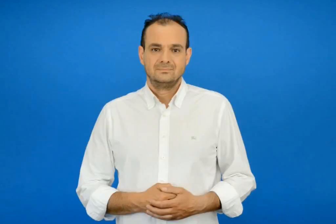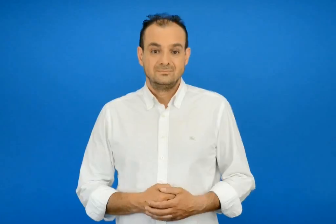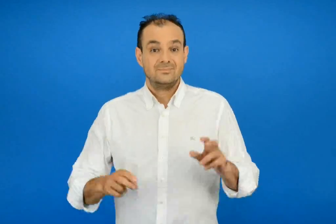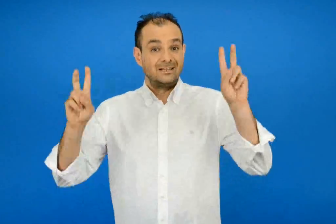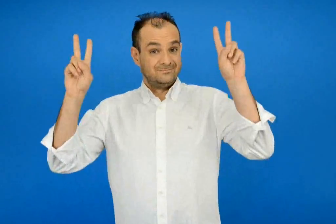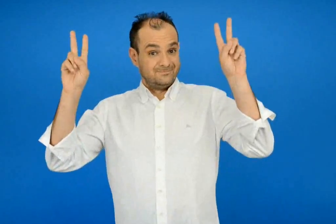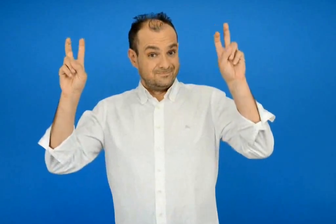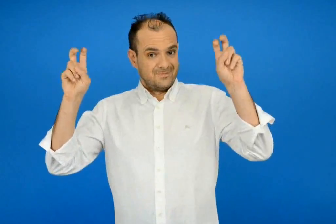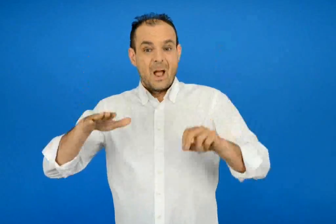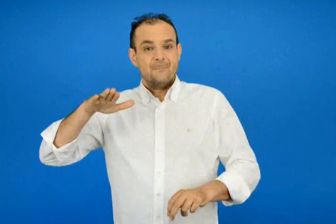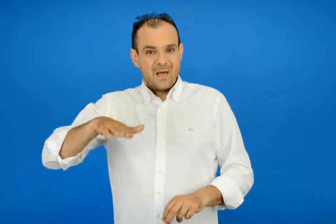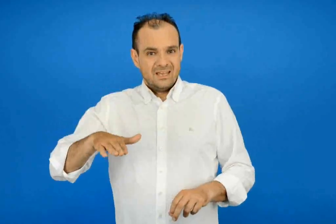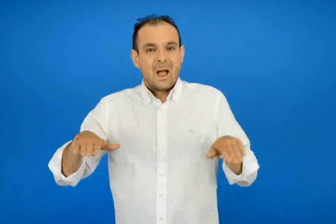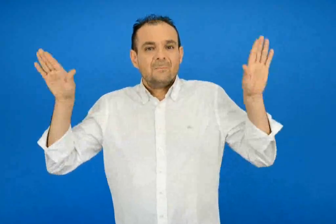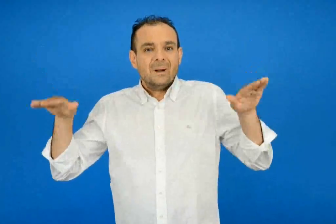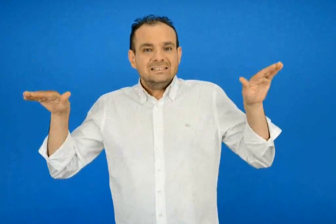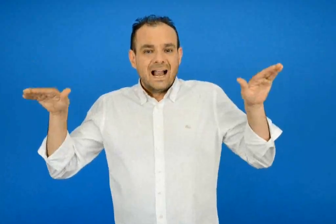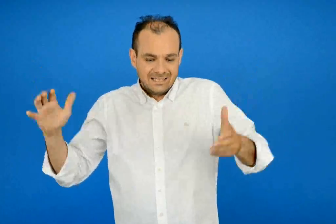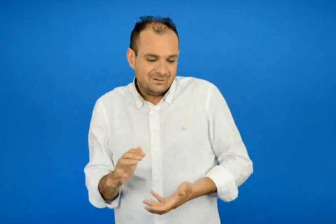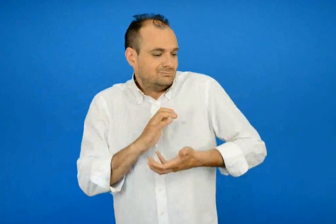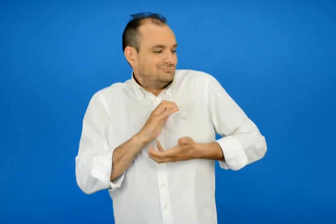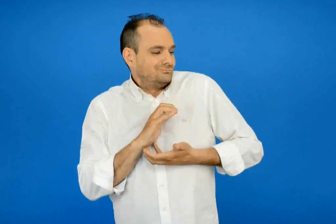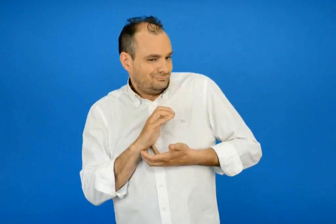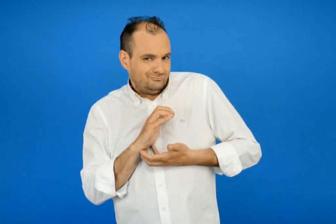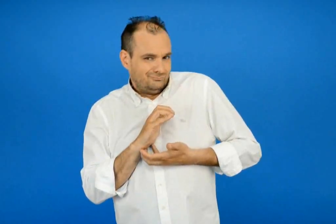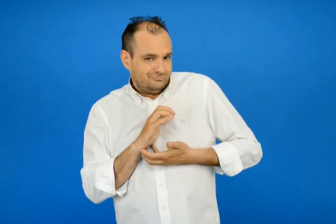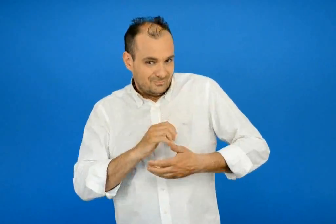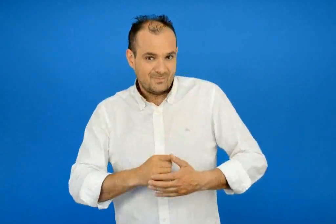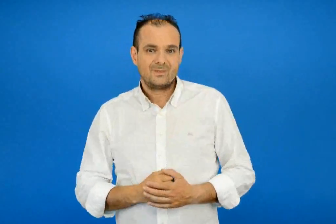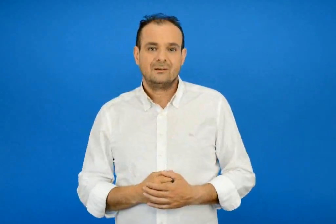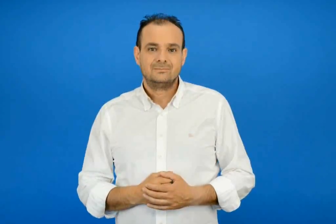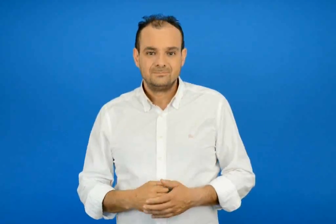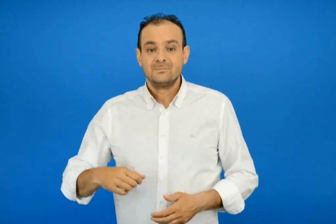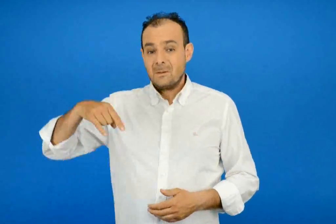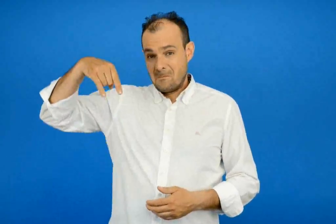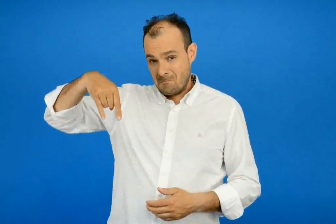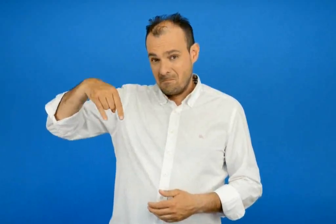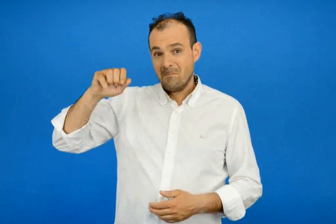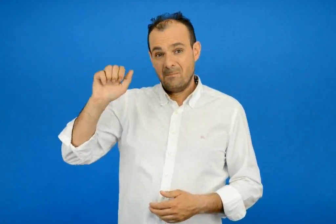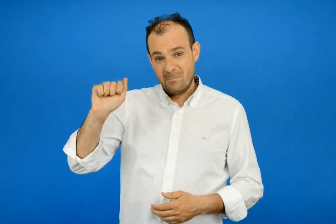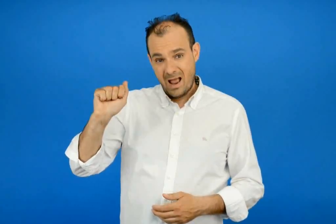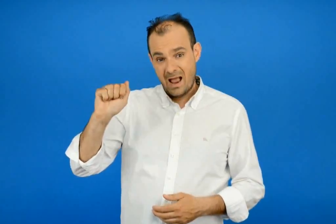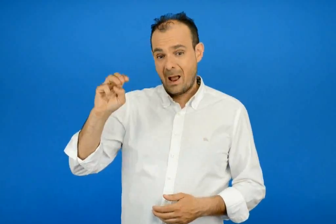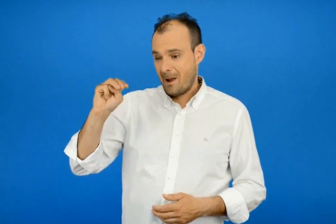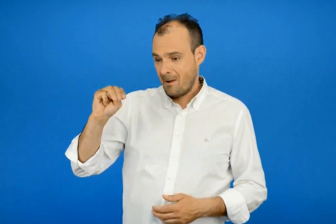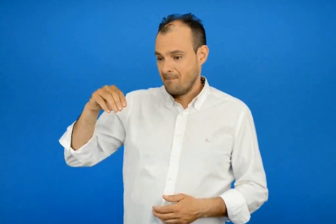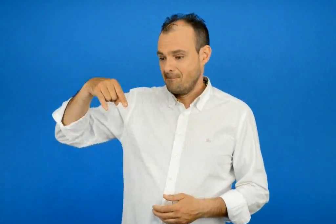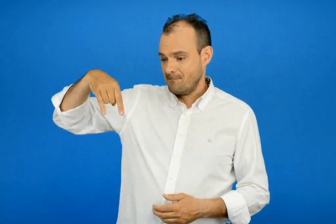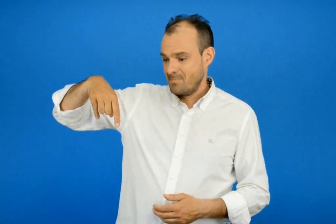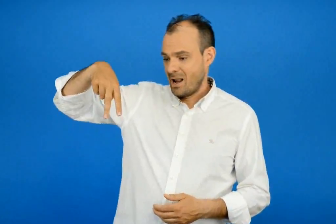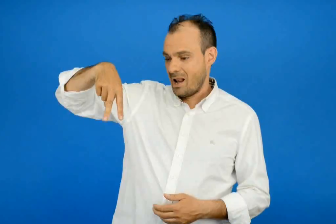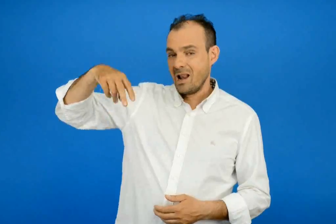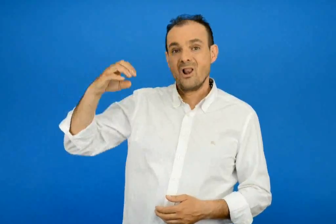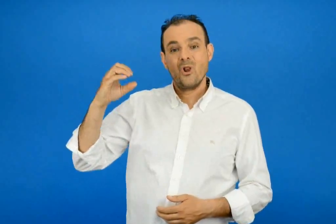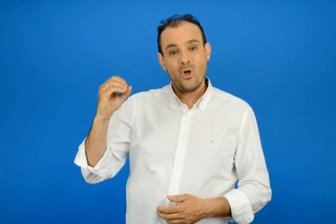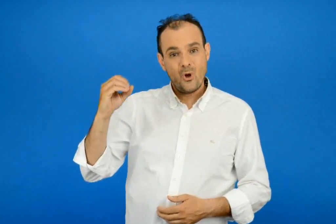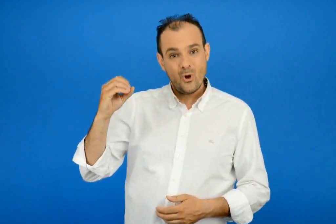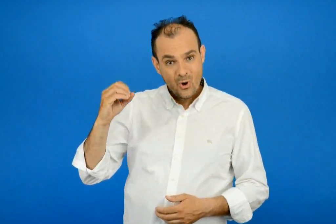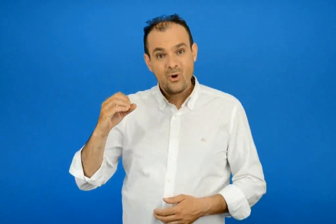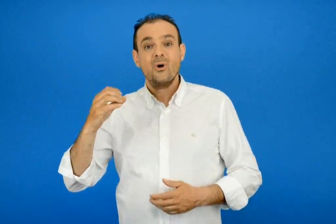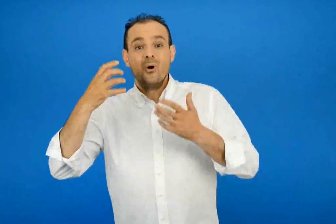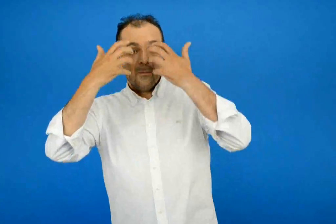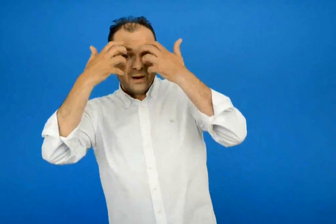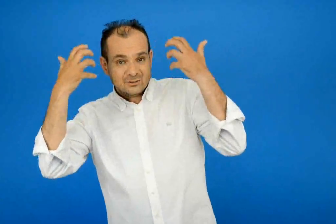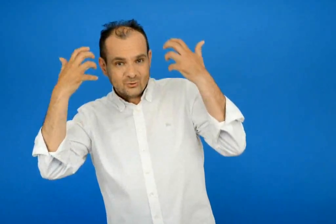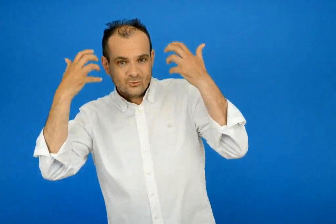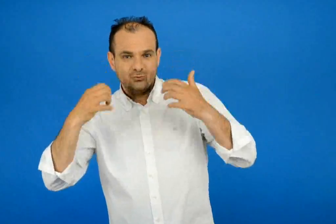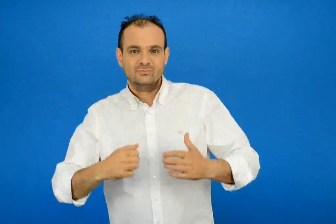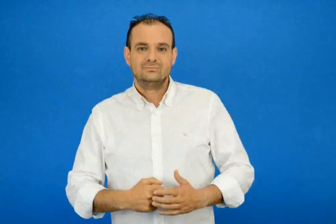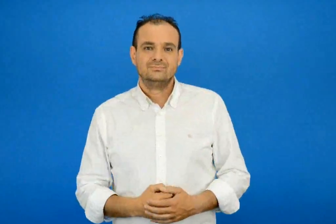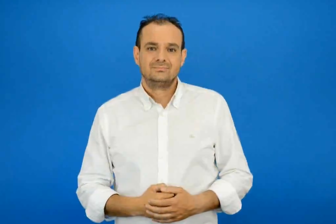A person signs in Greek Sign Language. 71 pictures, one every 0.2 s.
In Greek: το παιδί με το περιστέρι πάμπλο πικάσο
